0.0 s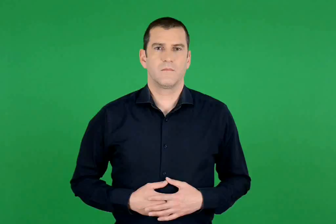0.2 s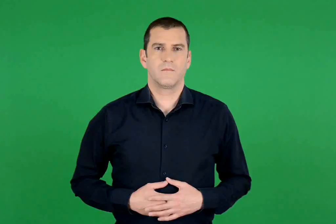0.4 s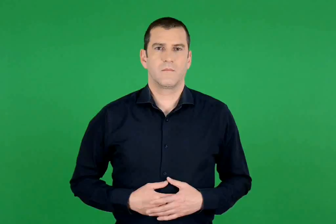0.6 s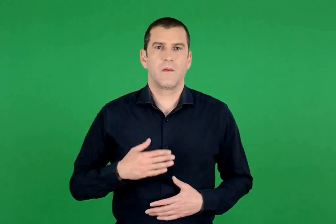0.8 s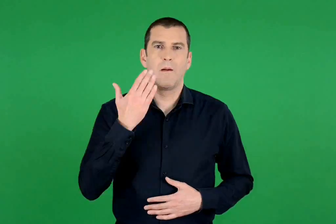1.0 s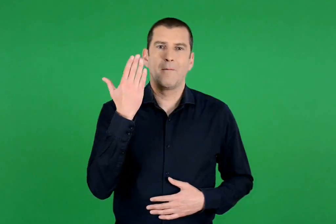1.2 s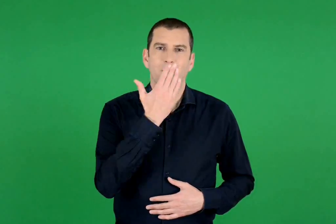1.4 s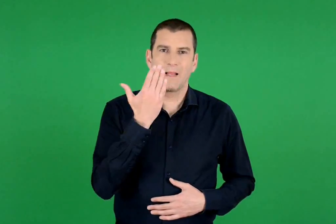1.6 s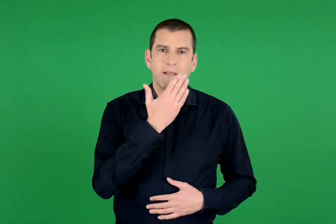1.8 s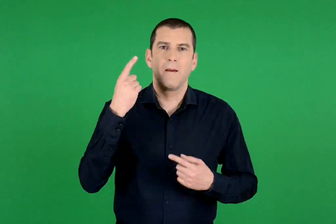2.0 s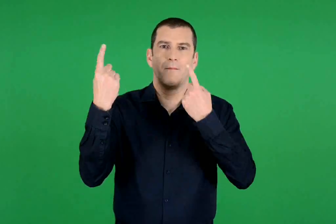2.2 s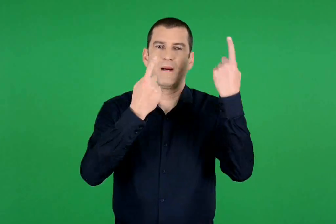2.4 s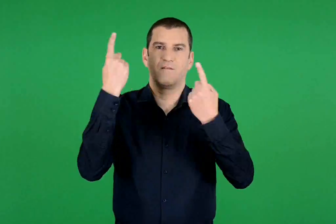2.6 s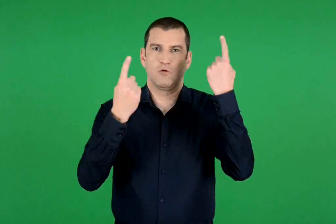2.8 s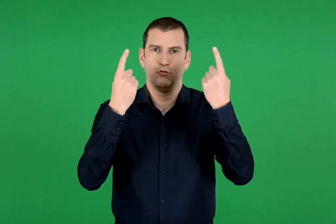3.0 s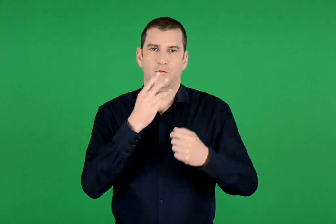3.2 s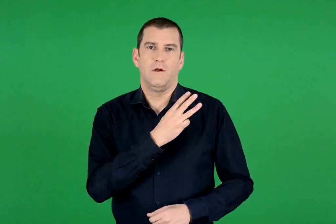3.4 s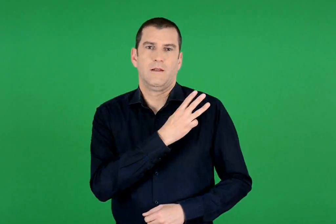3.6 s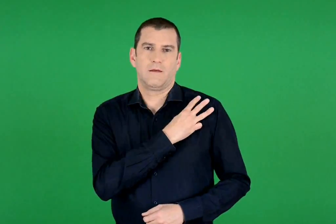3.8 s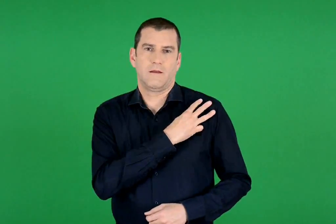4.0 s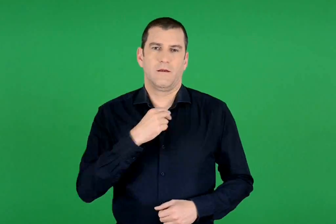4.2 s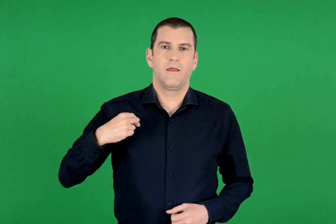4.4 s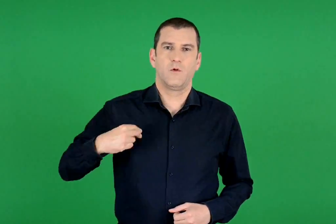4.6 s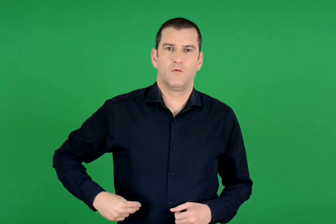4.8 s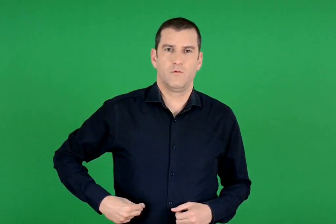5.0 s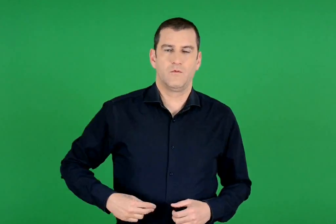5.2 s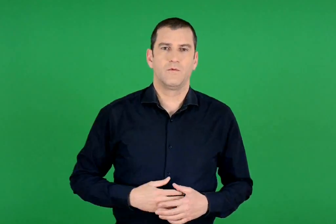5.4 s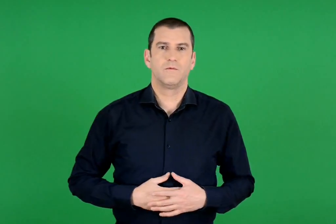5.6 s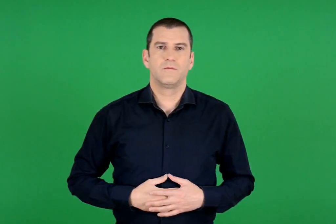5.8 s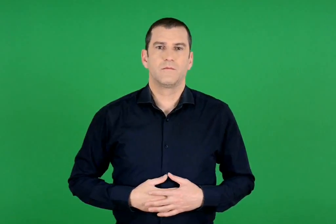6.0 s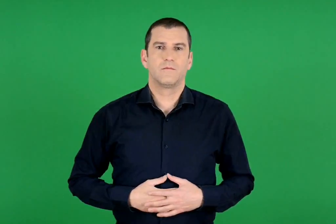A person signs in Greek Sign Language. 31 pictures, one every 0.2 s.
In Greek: μελέτη περιβάλλοντος τρίτης δημοτικού
